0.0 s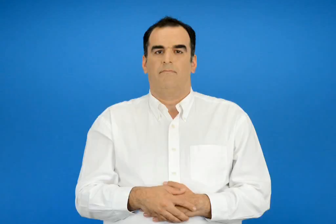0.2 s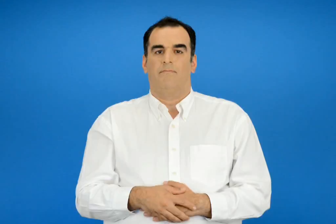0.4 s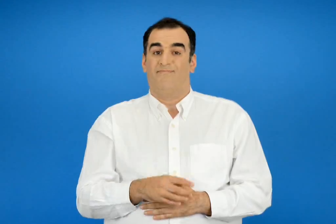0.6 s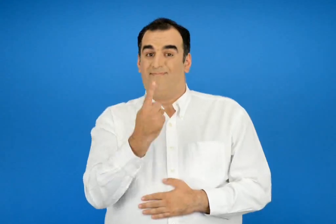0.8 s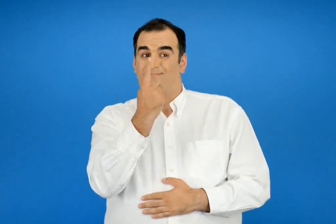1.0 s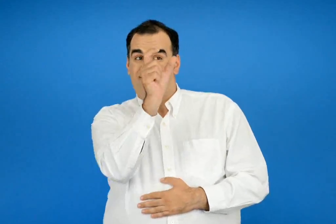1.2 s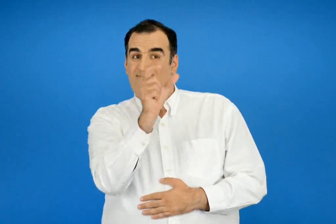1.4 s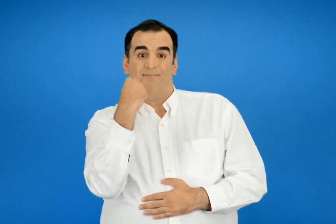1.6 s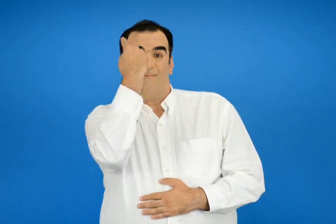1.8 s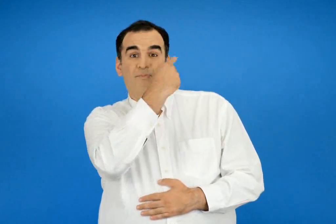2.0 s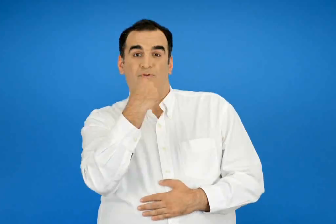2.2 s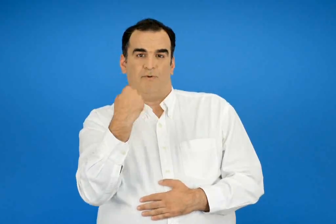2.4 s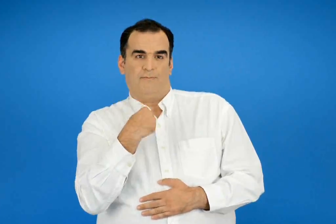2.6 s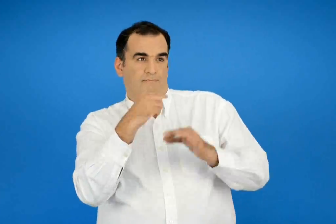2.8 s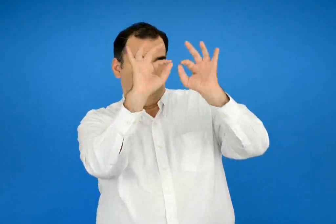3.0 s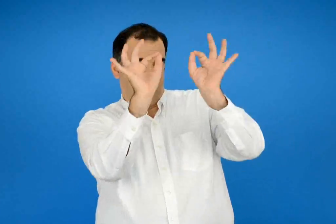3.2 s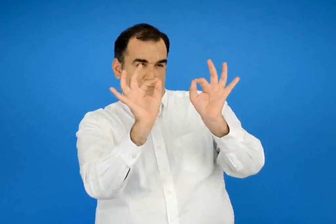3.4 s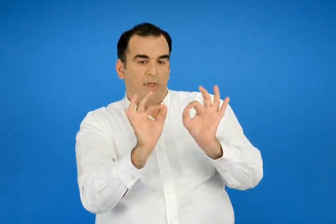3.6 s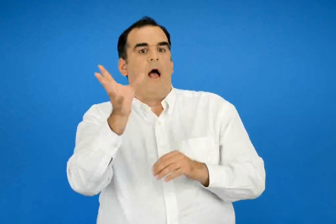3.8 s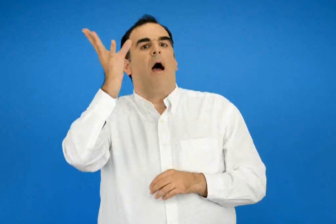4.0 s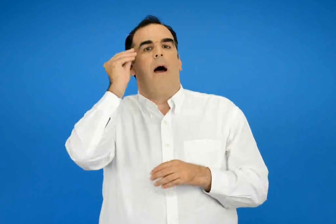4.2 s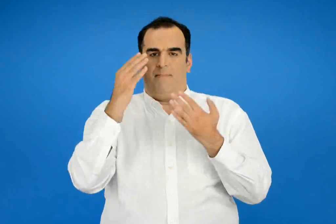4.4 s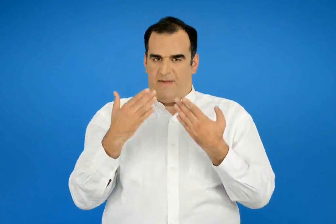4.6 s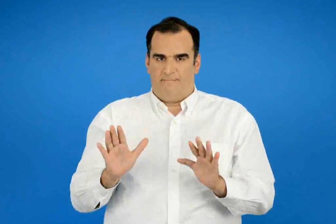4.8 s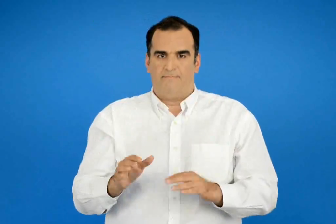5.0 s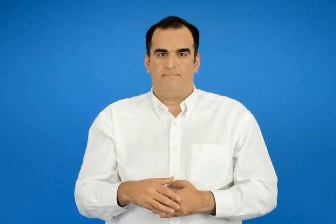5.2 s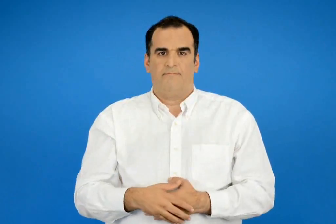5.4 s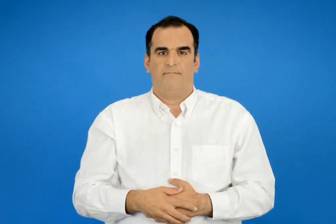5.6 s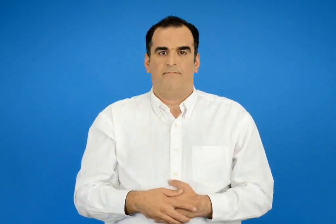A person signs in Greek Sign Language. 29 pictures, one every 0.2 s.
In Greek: έμαθα να περιγράφω ένα πρόσωπο
